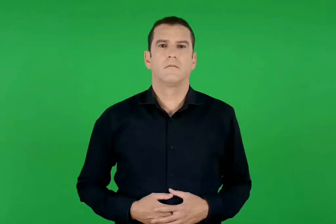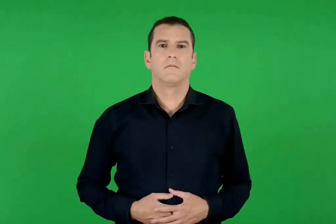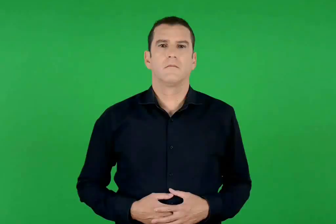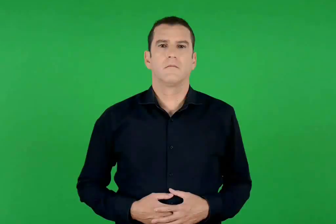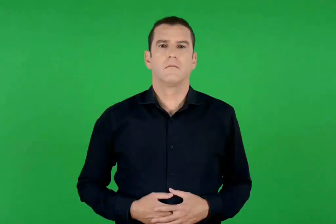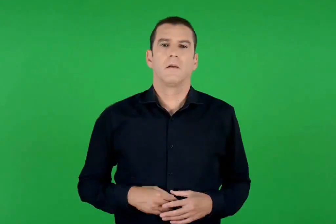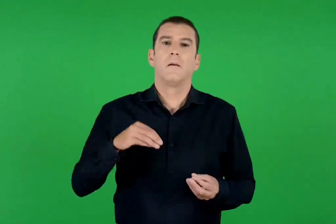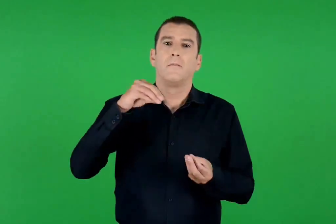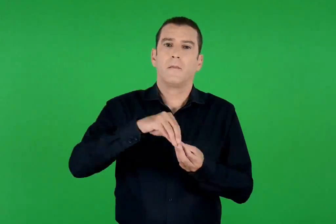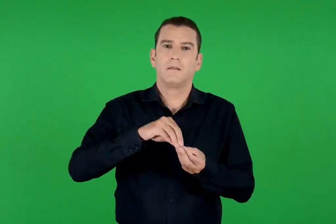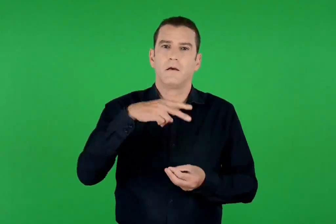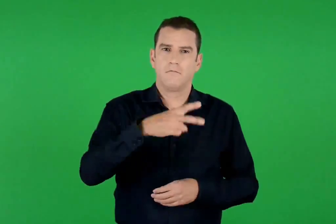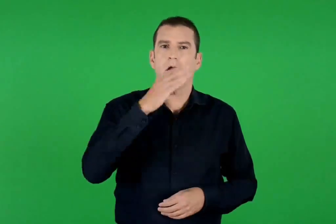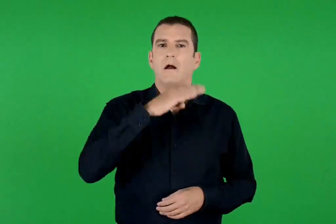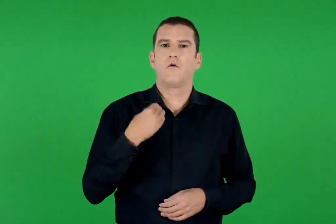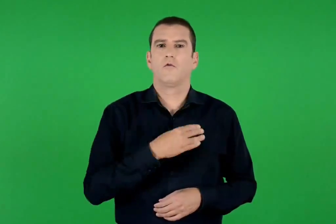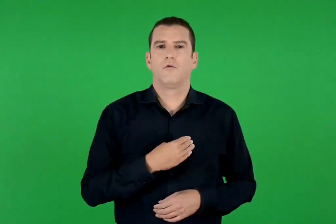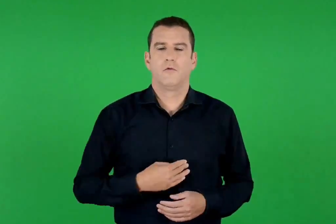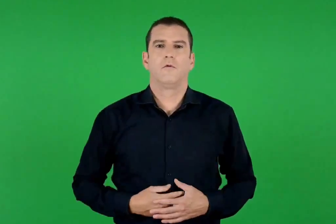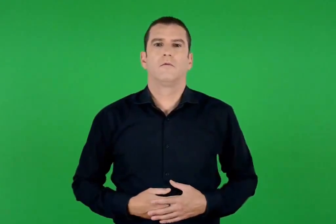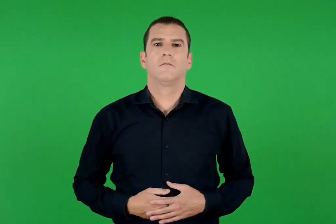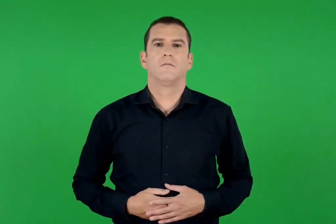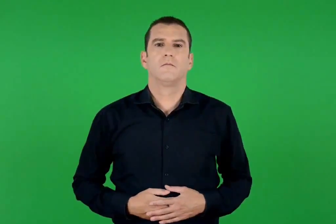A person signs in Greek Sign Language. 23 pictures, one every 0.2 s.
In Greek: το πάσχα των καθολικών
